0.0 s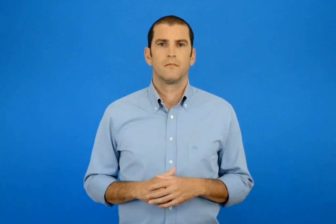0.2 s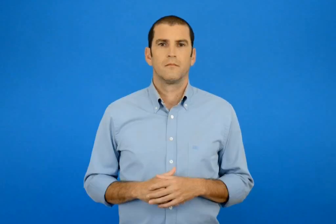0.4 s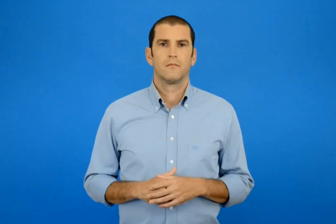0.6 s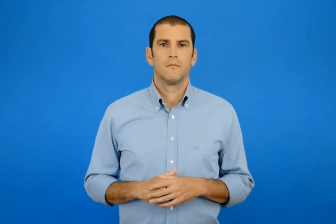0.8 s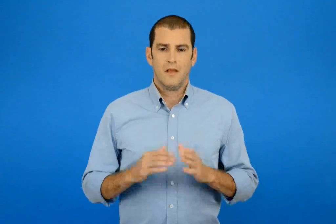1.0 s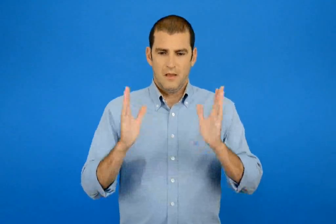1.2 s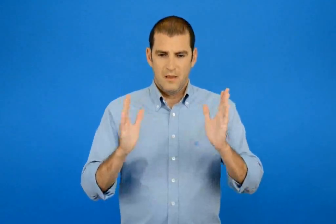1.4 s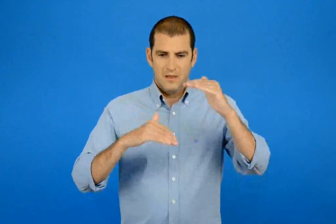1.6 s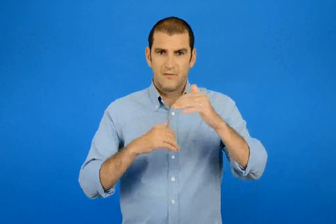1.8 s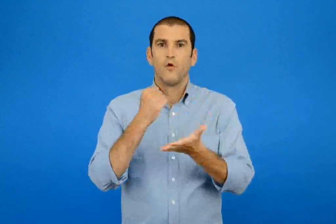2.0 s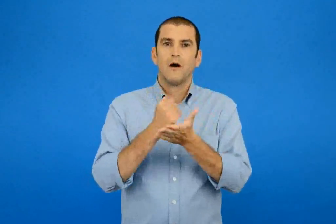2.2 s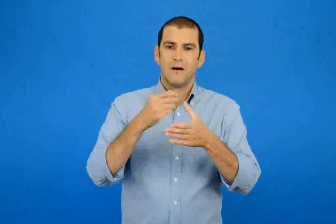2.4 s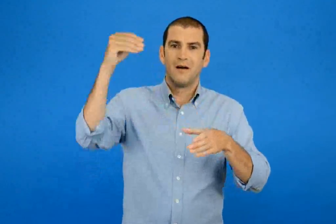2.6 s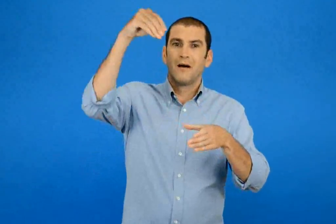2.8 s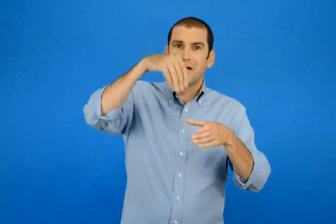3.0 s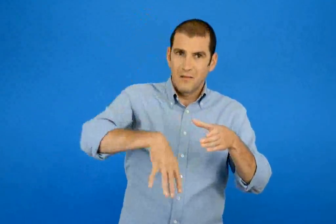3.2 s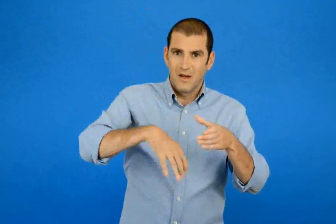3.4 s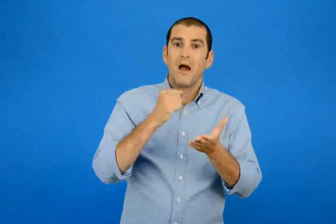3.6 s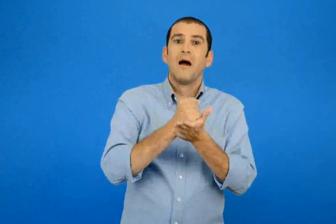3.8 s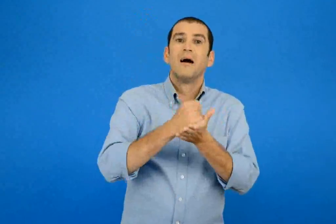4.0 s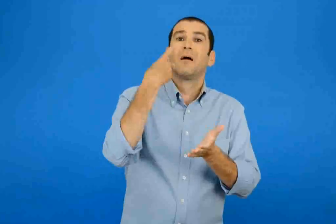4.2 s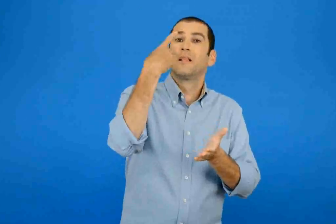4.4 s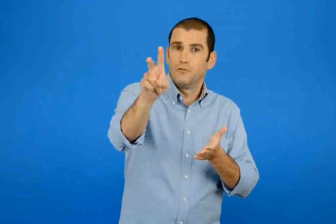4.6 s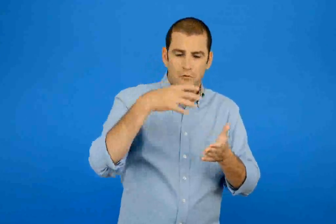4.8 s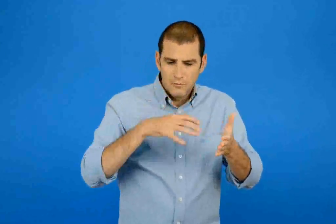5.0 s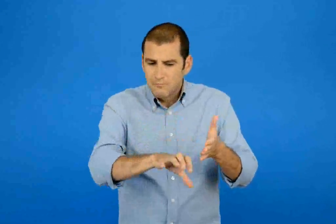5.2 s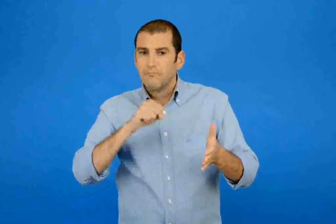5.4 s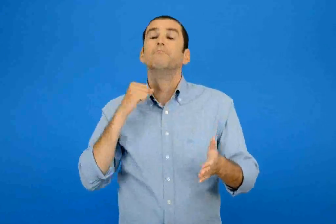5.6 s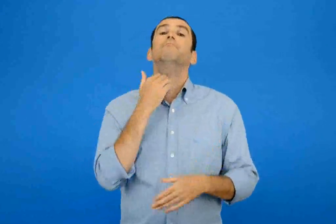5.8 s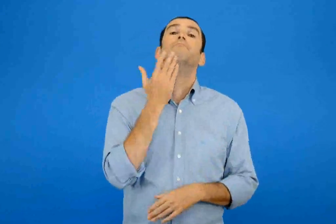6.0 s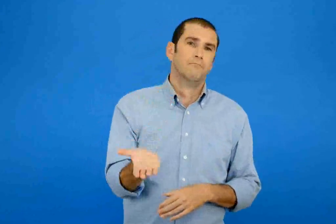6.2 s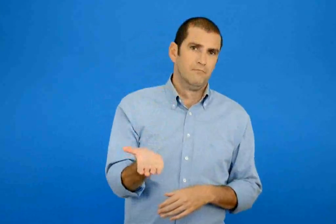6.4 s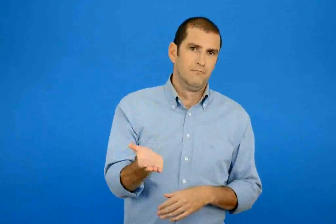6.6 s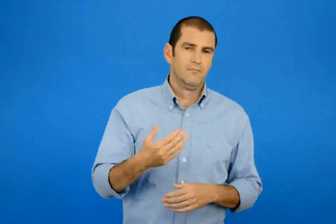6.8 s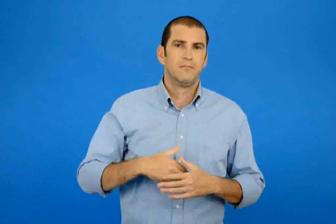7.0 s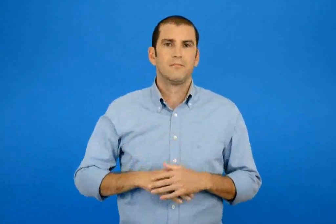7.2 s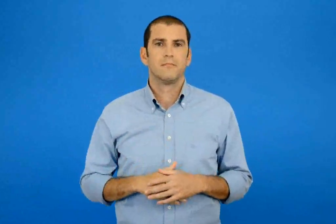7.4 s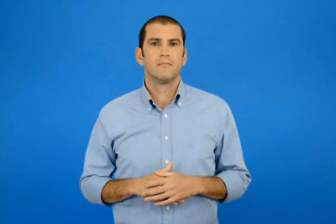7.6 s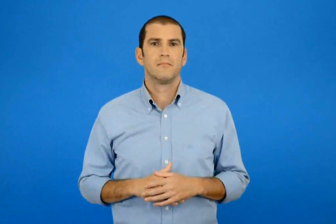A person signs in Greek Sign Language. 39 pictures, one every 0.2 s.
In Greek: δεν έβγαζα τα γράμματα σου από το γραμματοκιβώτιο
